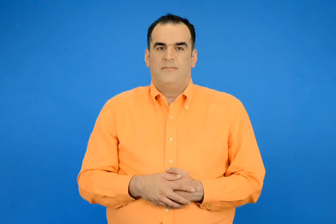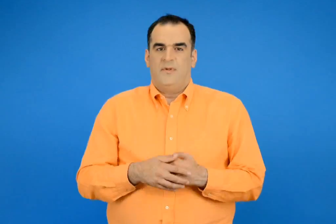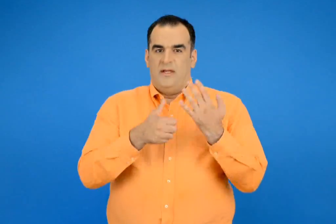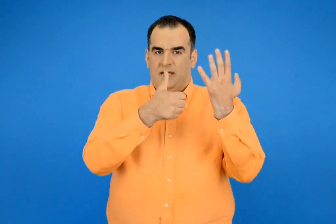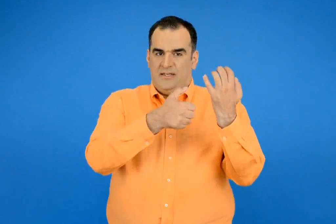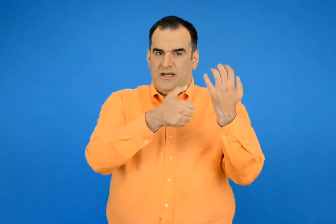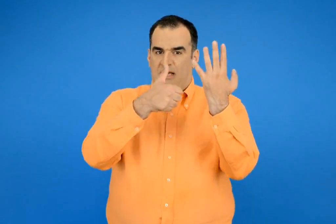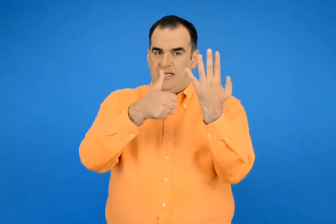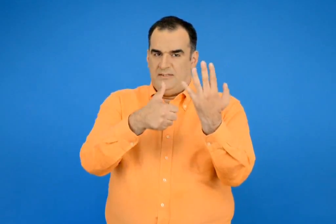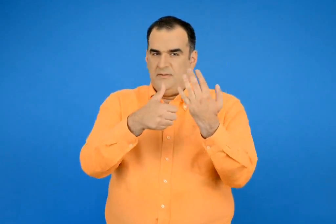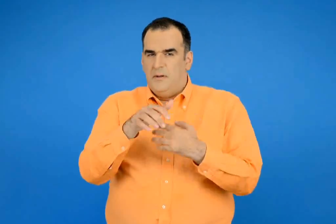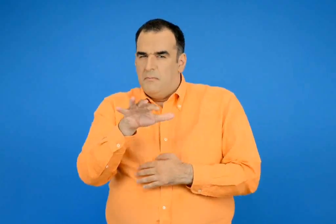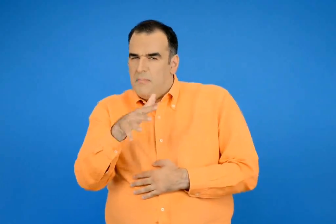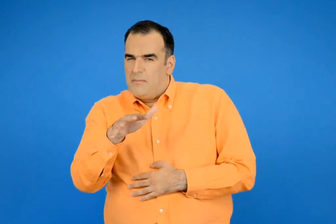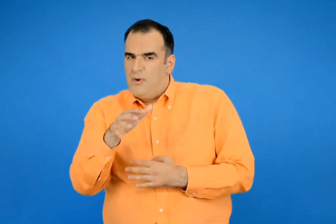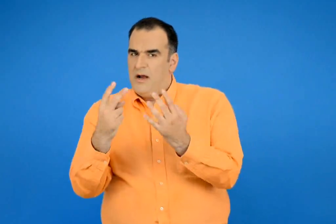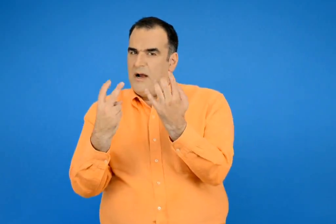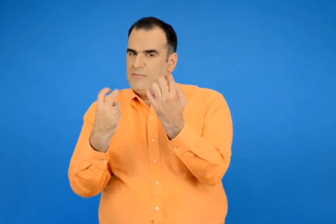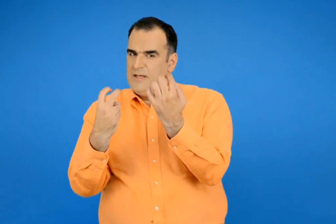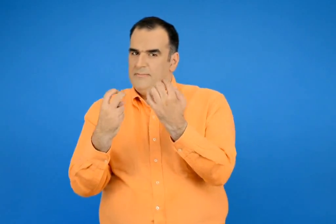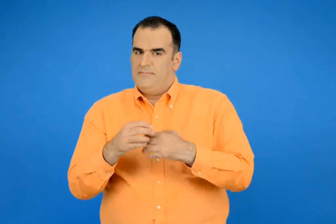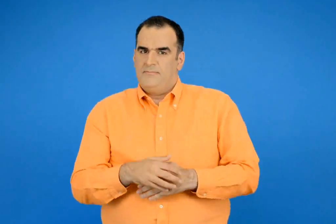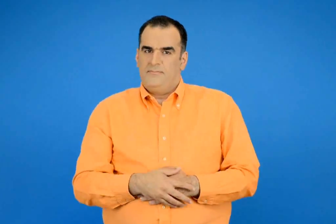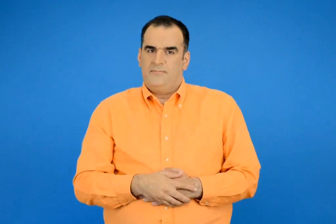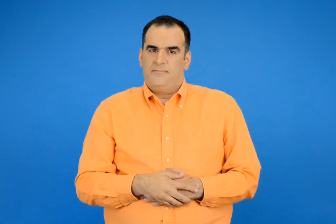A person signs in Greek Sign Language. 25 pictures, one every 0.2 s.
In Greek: 66 περίπου 70
